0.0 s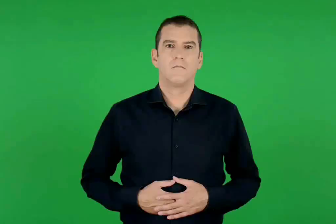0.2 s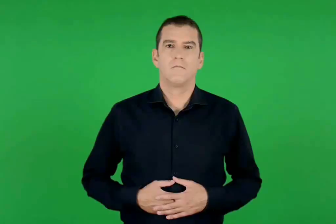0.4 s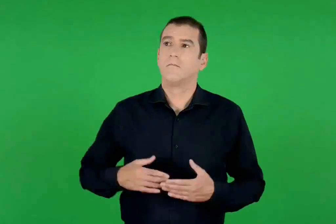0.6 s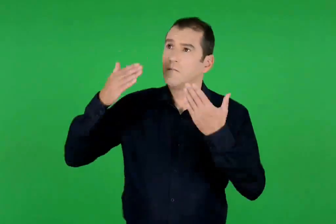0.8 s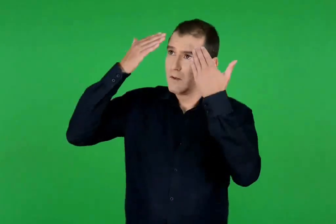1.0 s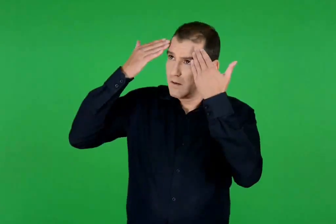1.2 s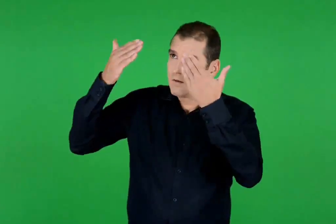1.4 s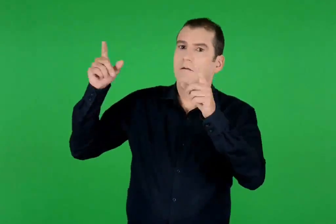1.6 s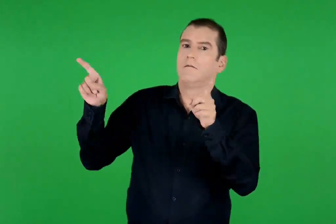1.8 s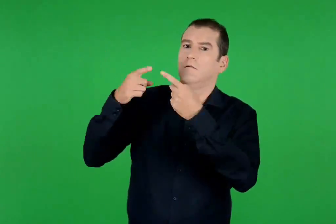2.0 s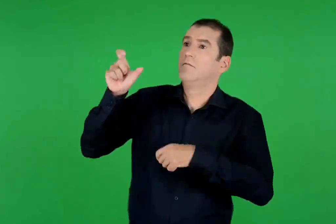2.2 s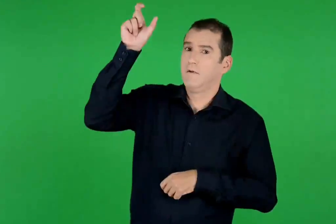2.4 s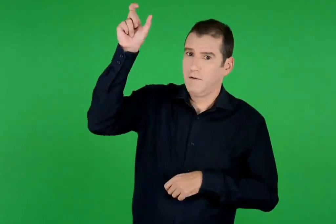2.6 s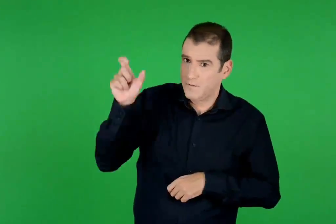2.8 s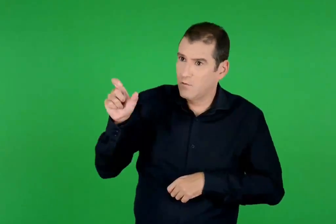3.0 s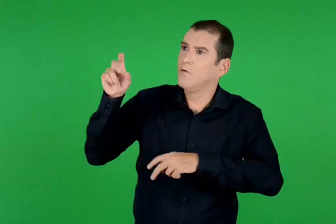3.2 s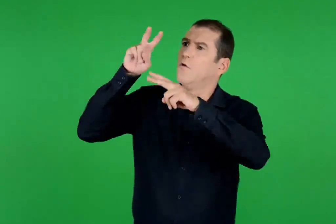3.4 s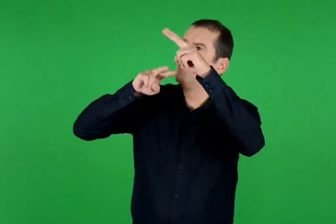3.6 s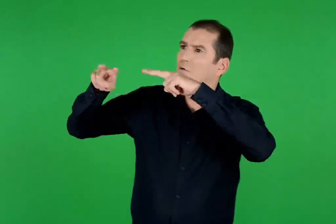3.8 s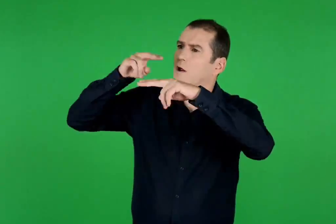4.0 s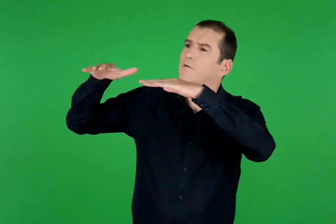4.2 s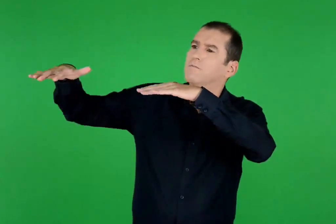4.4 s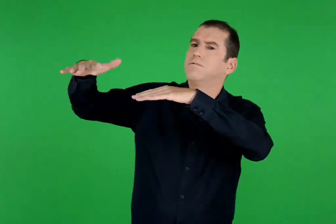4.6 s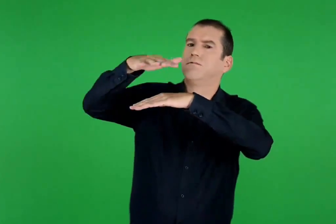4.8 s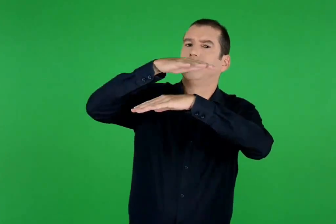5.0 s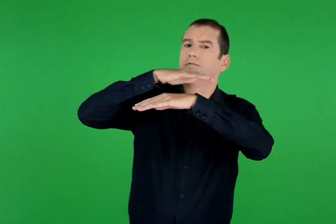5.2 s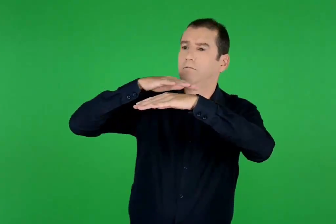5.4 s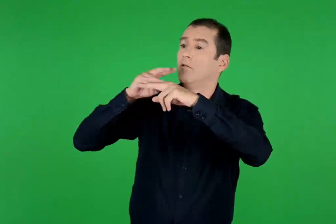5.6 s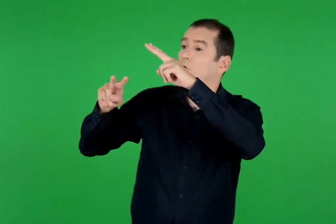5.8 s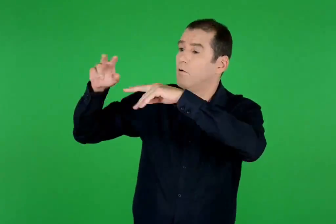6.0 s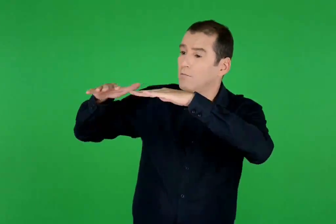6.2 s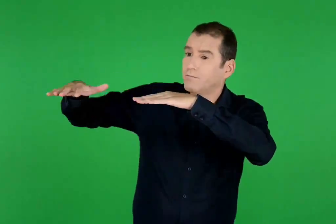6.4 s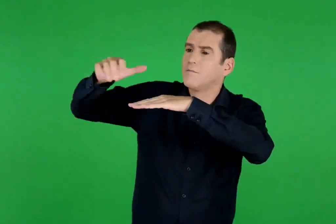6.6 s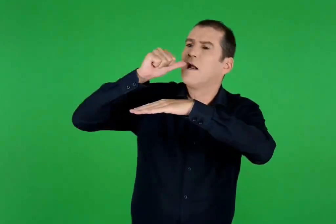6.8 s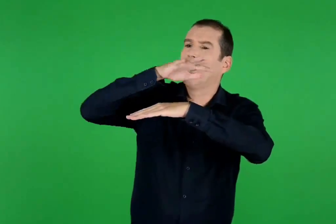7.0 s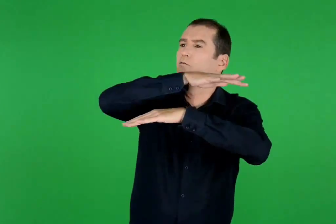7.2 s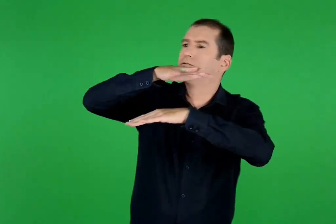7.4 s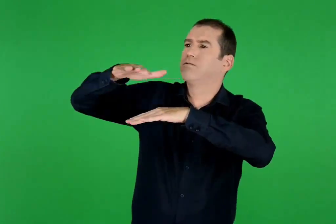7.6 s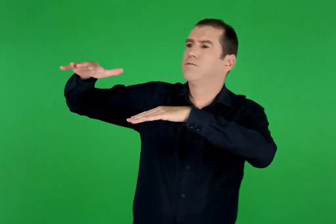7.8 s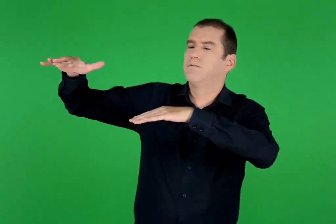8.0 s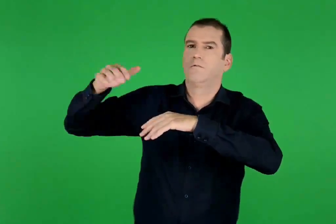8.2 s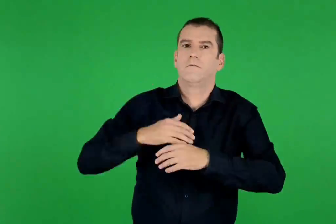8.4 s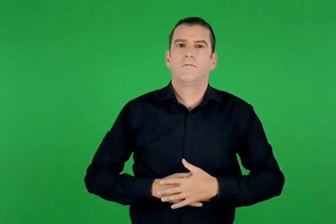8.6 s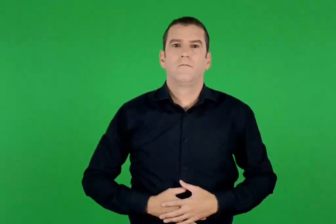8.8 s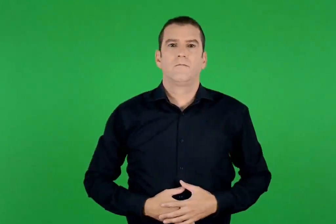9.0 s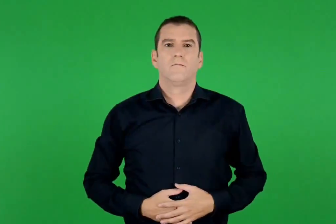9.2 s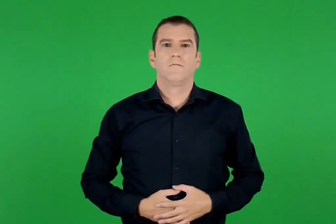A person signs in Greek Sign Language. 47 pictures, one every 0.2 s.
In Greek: αινείτε αυτόν οι ουρανοί των ουρανών , και τα νερά που είναι πάνω από τα ουράνια
